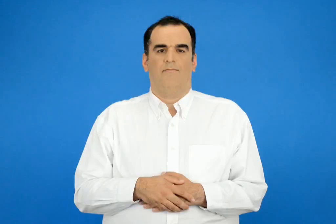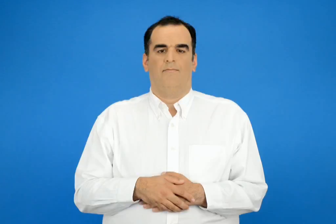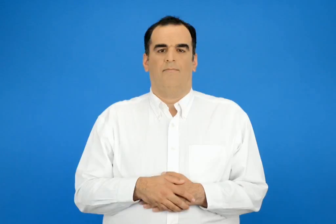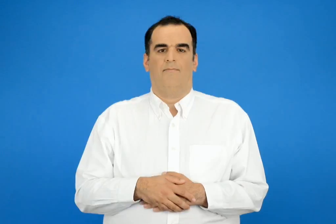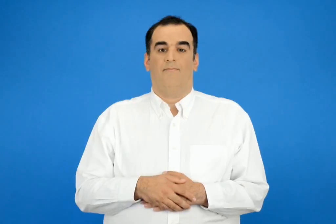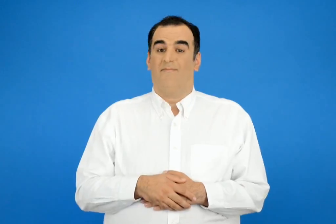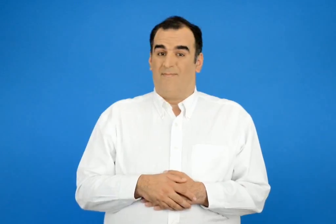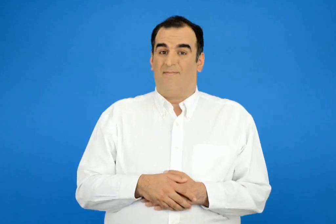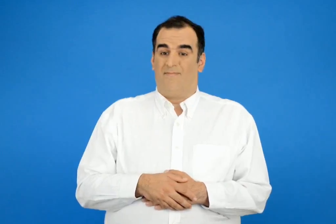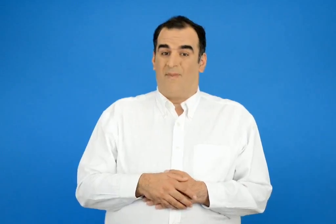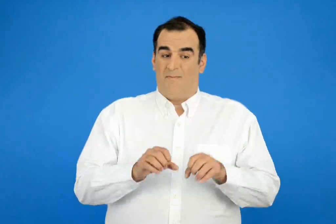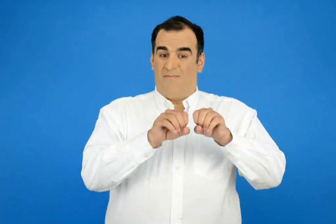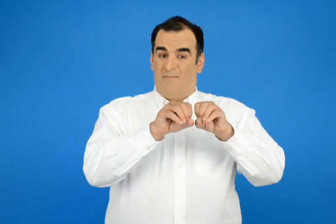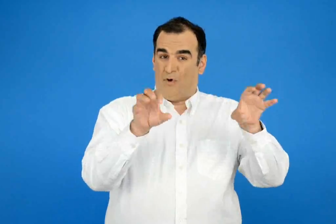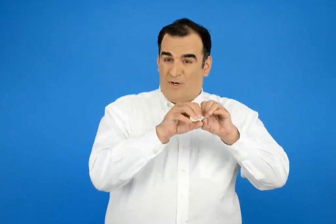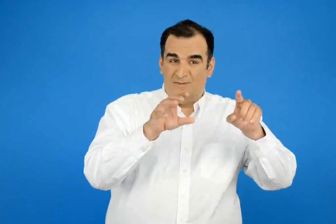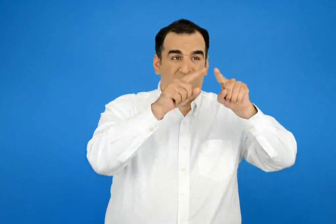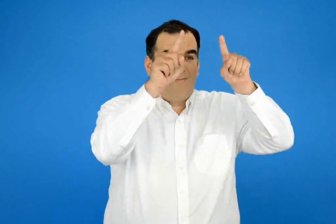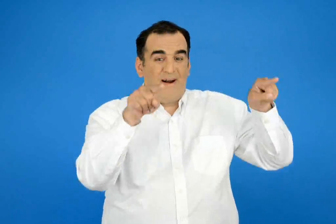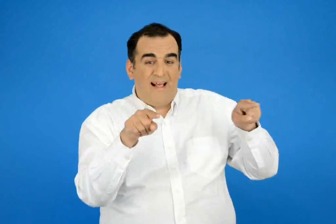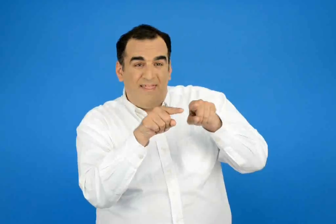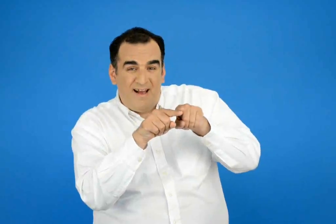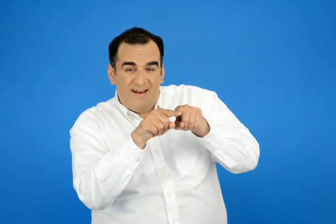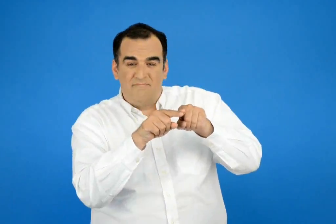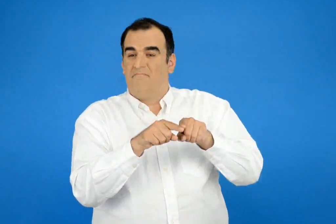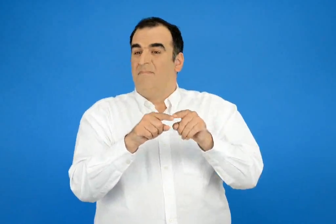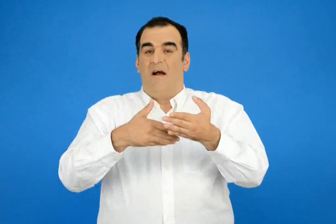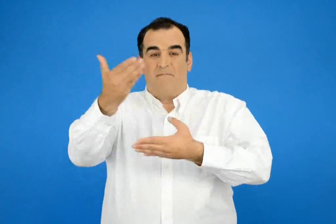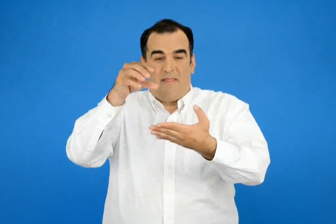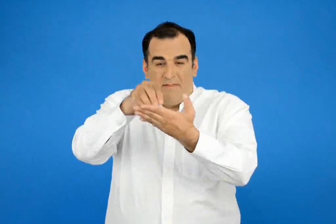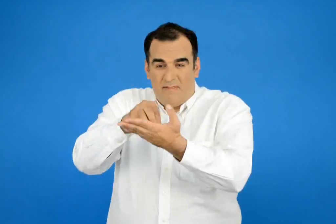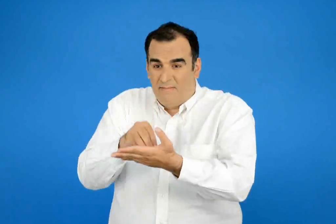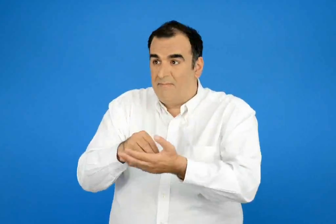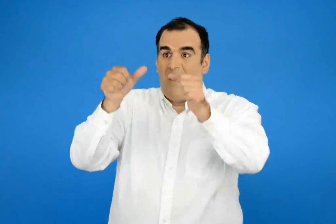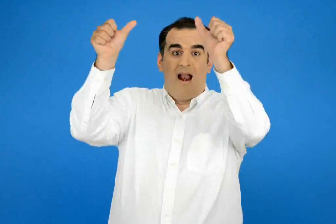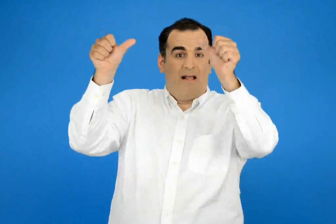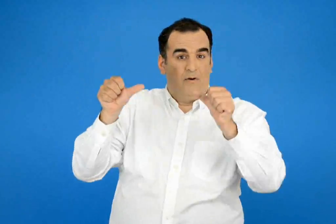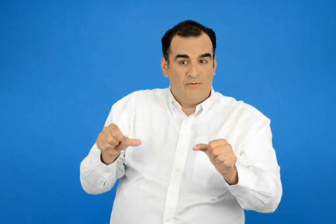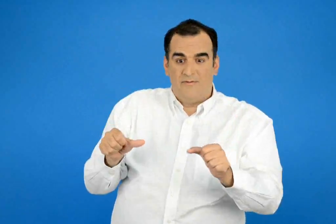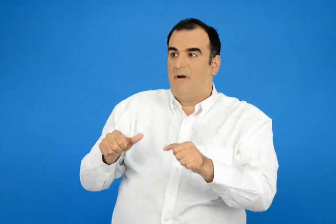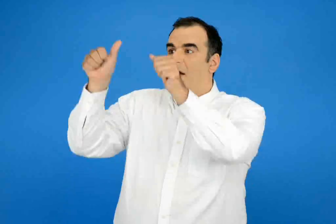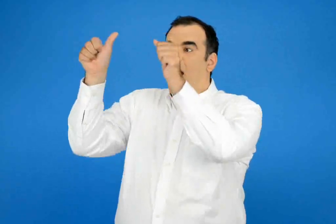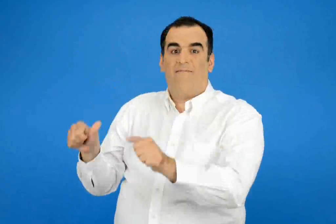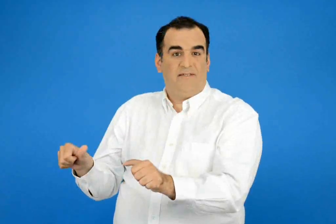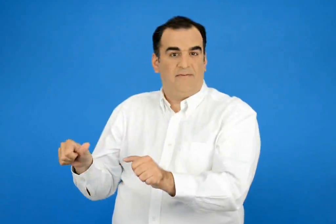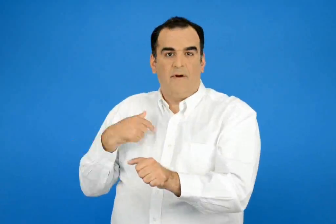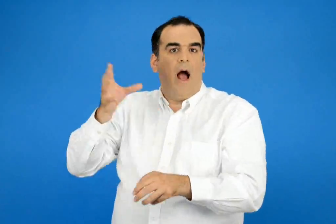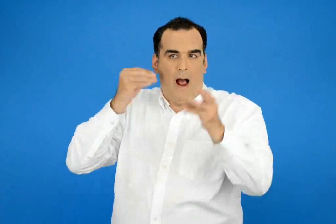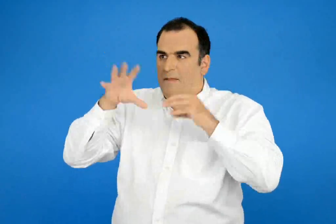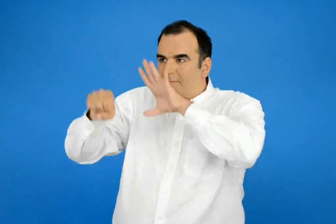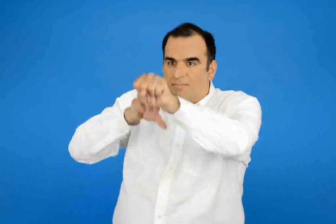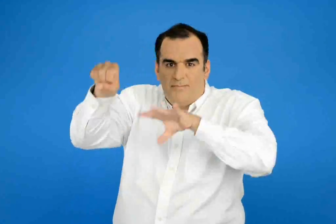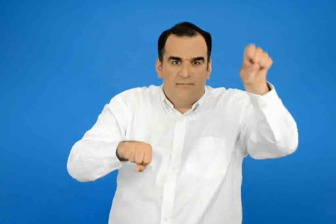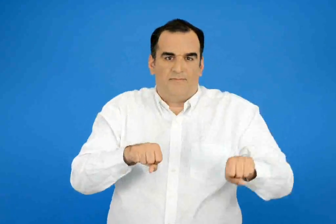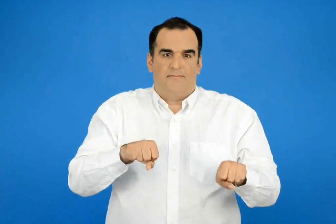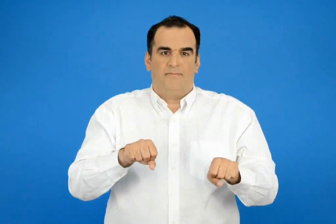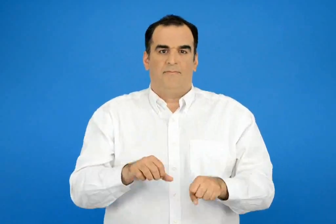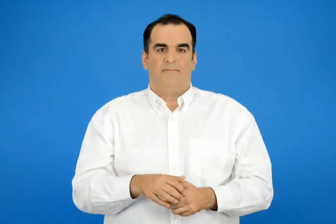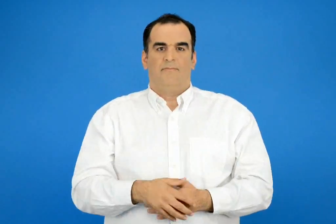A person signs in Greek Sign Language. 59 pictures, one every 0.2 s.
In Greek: έμαθα να βρισκω πληροφορίες από πινακίδες από μικρές αγγελίες από ανακοινώσεις και αφίσες
